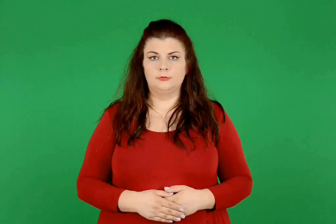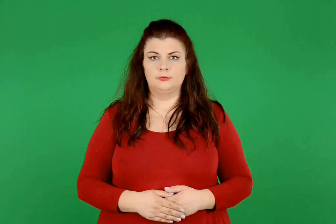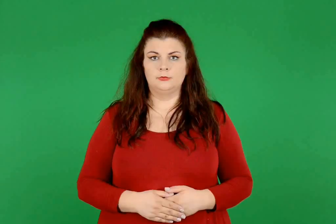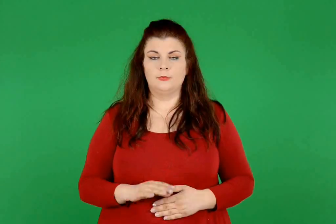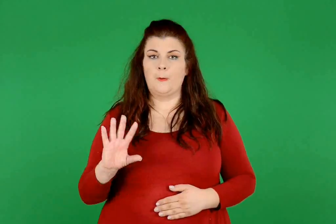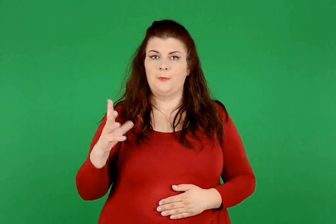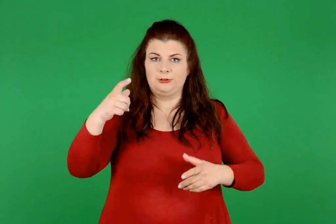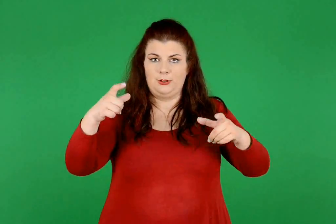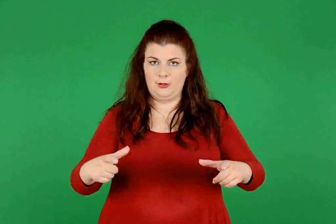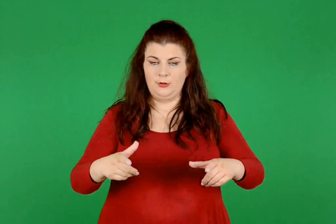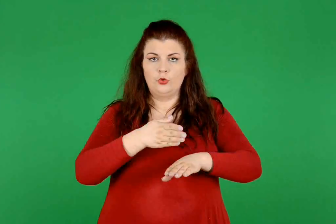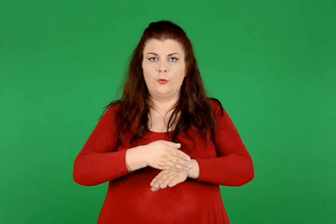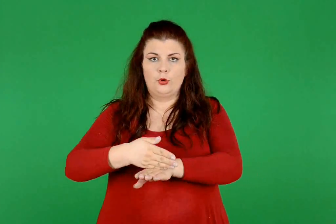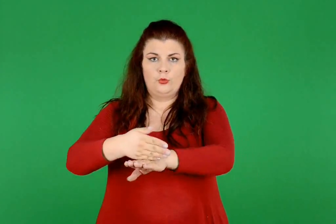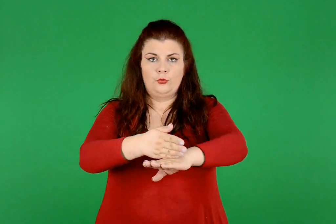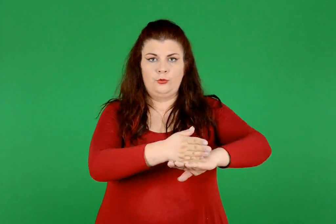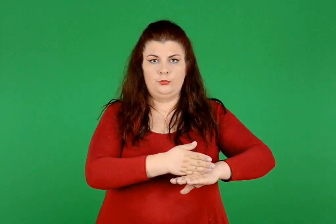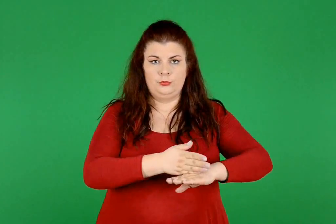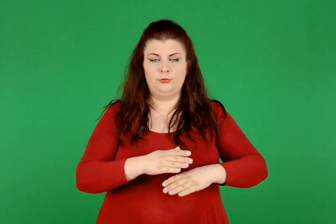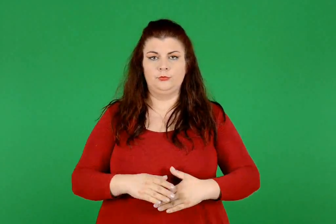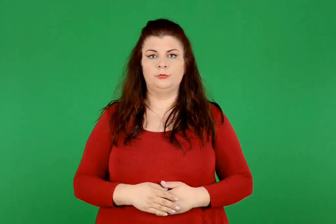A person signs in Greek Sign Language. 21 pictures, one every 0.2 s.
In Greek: τα κομμάτια της πίτσας
